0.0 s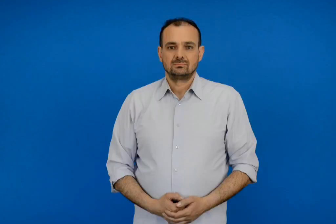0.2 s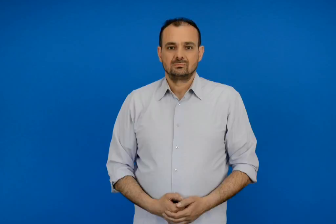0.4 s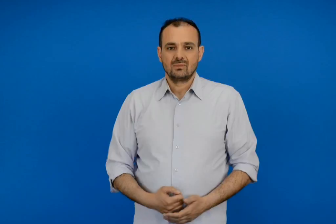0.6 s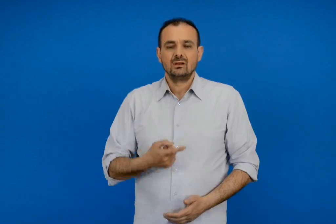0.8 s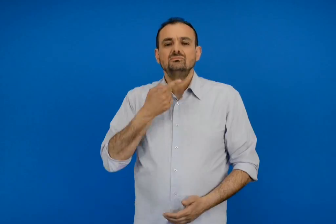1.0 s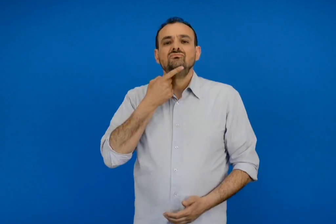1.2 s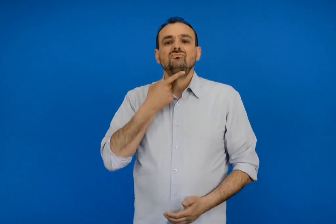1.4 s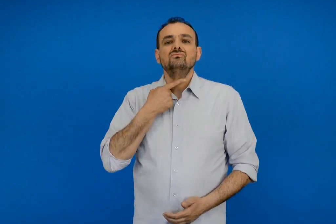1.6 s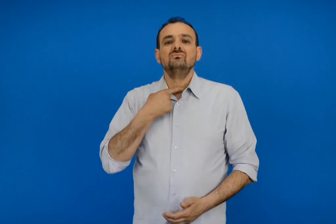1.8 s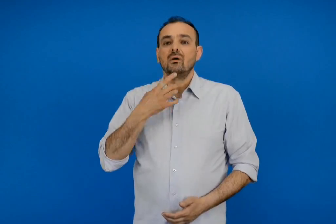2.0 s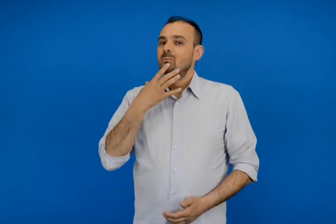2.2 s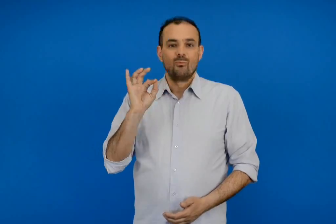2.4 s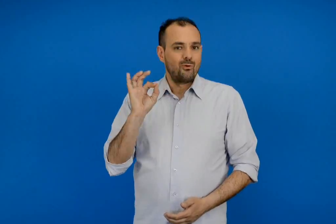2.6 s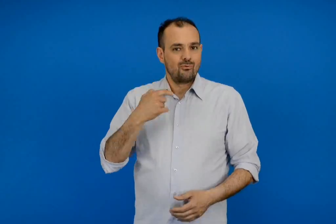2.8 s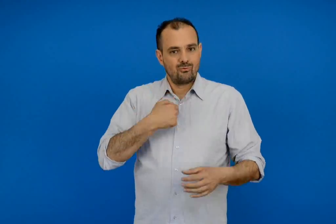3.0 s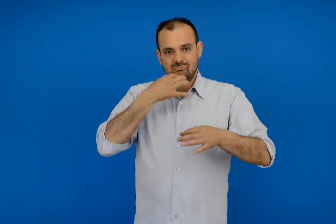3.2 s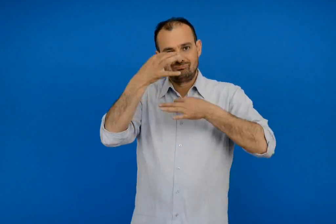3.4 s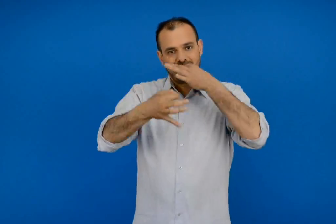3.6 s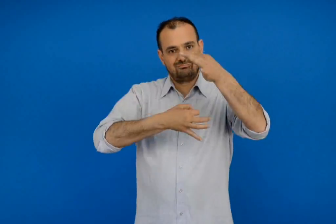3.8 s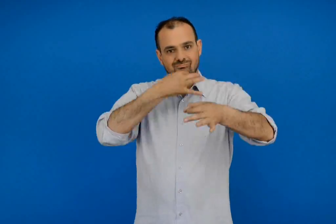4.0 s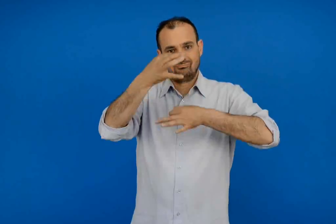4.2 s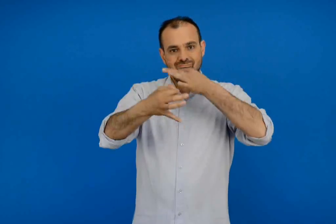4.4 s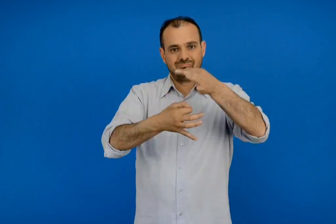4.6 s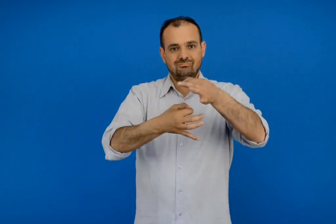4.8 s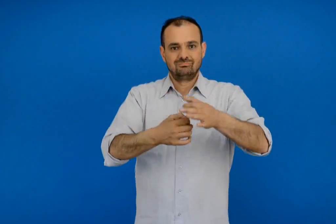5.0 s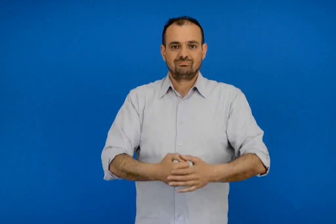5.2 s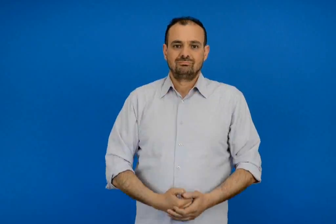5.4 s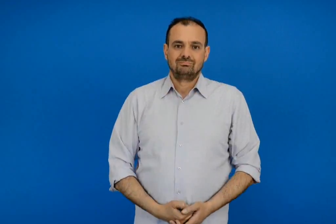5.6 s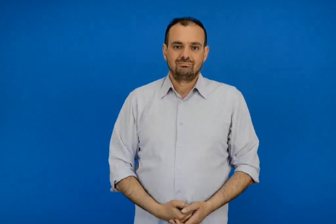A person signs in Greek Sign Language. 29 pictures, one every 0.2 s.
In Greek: εξηγώ γιατί μου αρέσει
